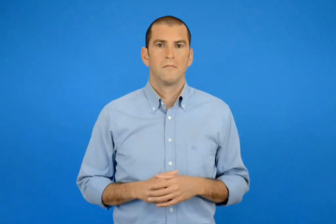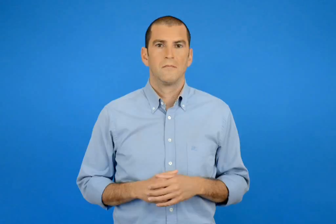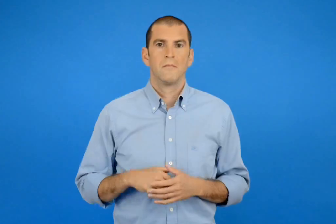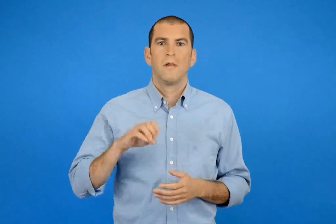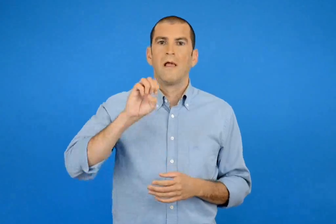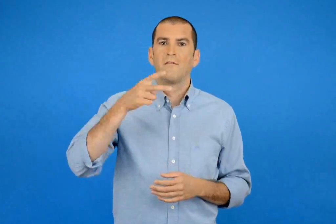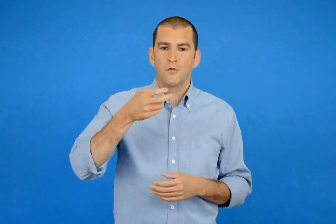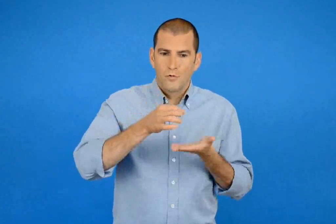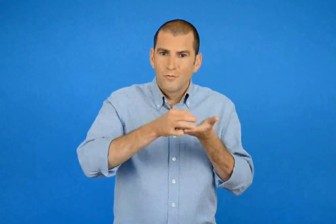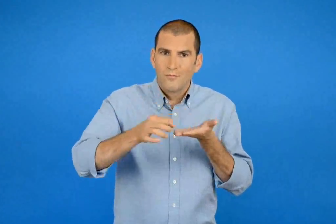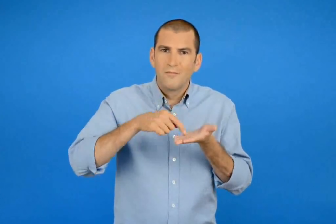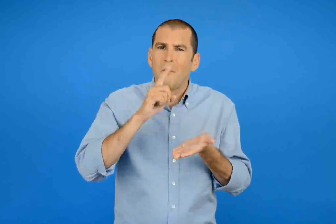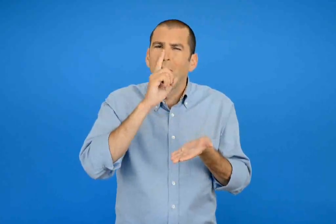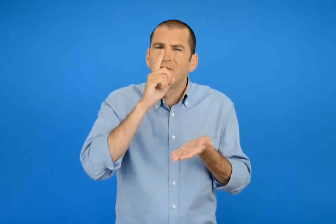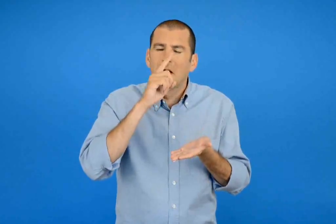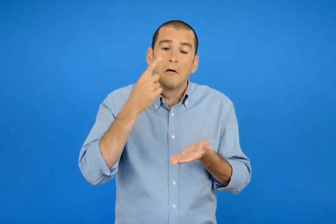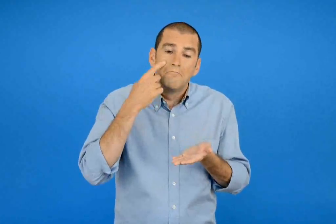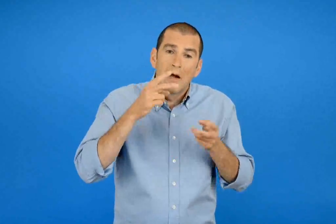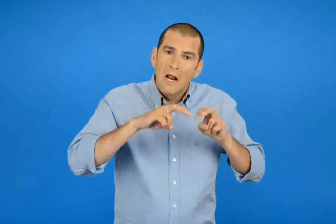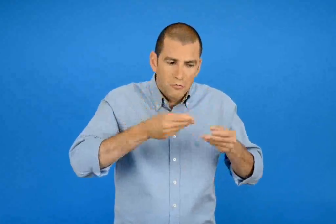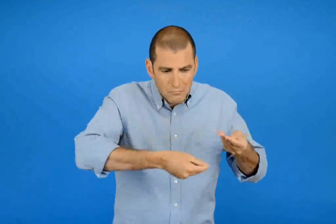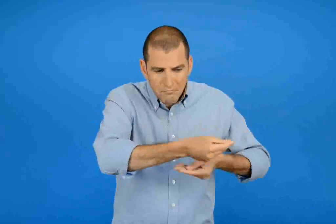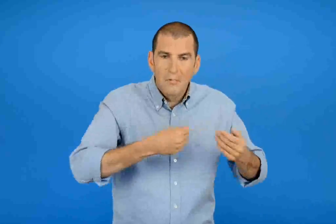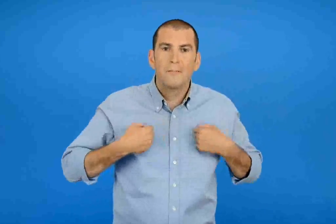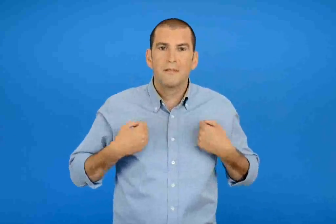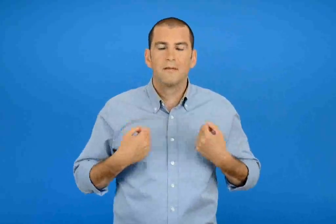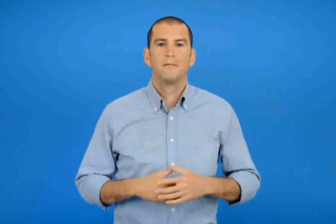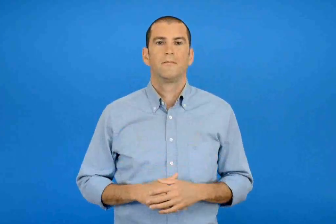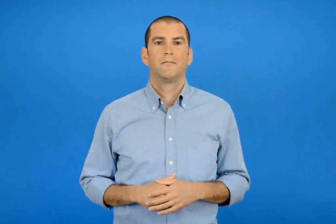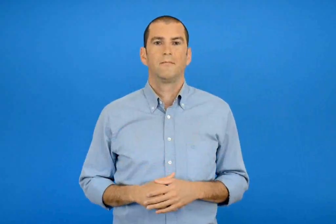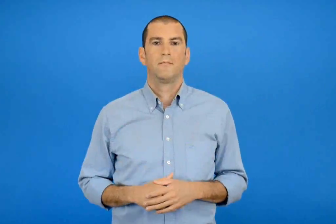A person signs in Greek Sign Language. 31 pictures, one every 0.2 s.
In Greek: ελέγχουμε με τα ψεύτικα ευρώ
